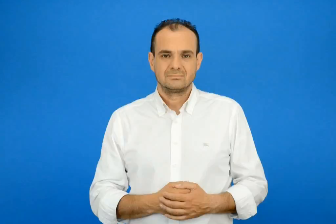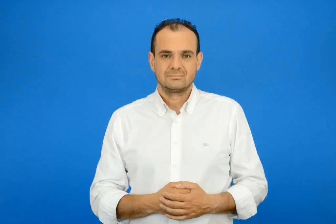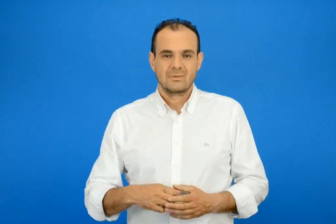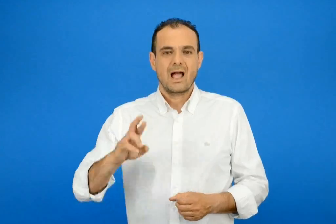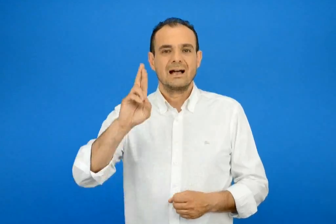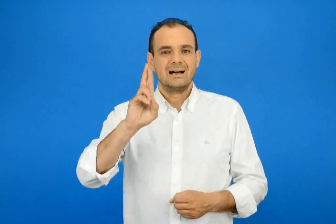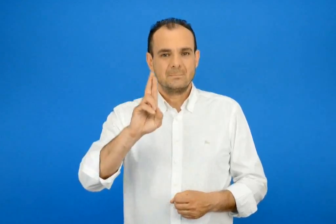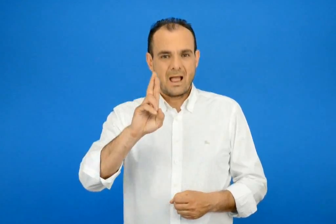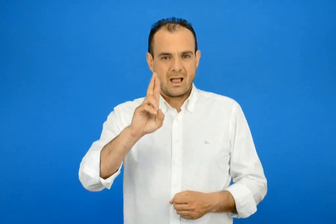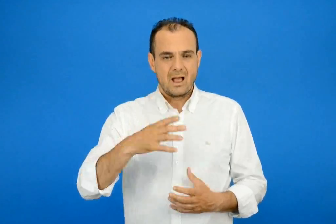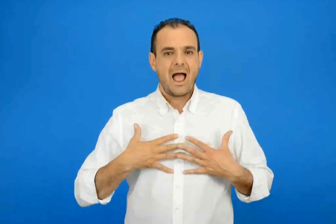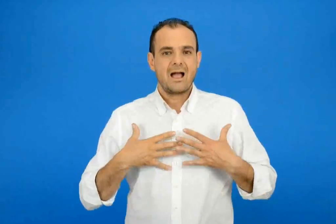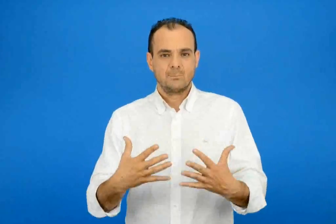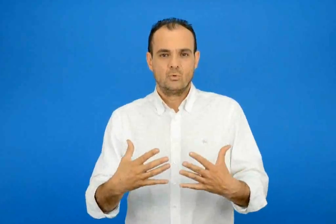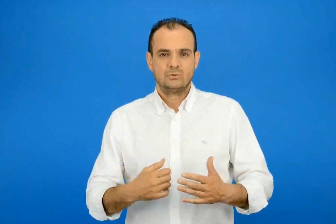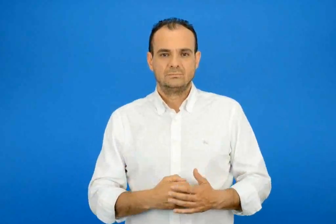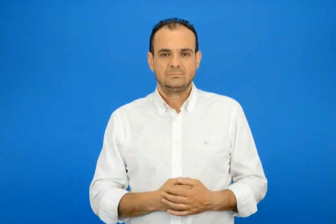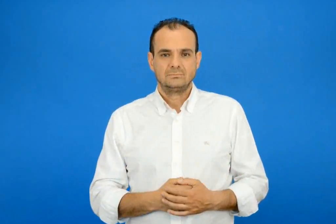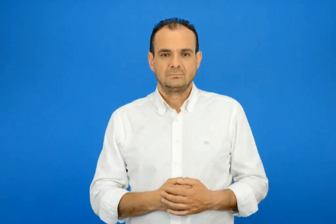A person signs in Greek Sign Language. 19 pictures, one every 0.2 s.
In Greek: το ρήμα αγαπώ
